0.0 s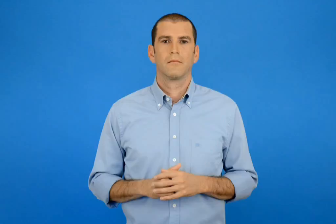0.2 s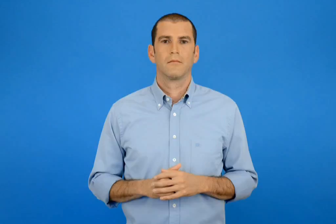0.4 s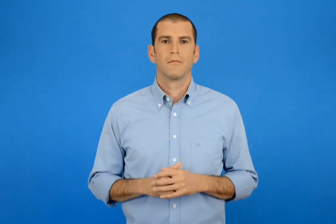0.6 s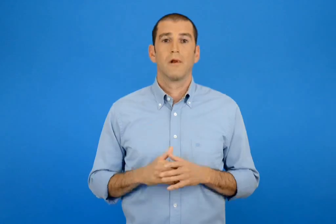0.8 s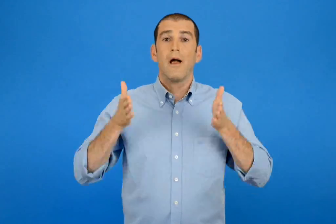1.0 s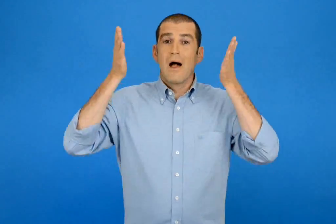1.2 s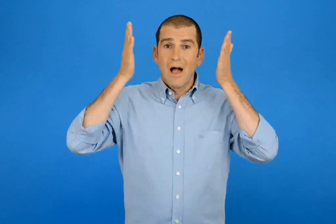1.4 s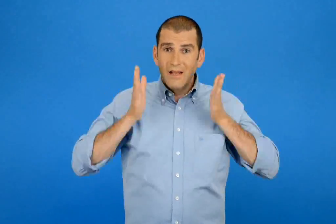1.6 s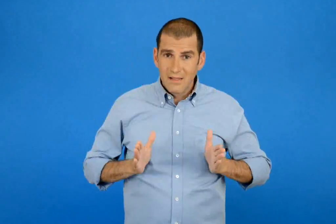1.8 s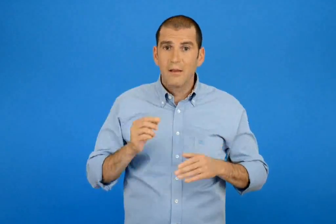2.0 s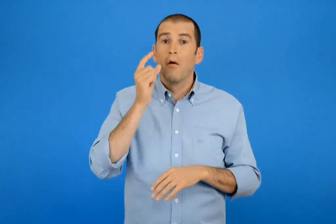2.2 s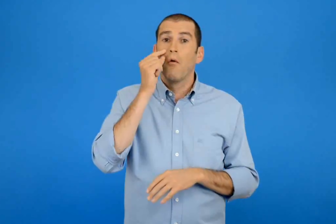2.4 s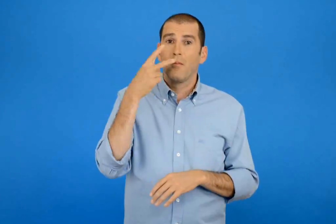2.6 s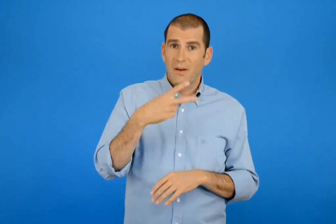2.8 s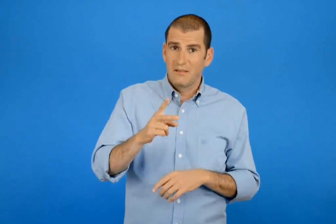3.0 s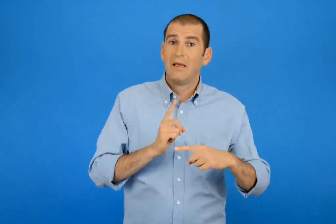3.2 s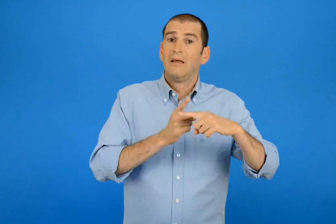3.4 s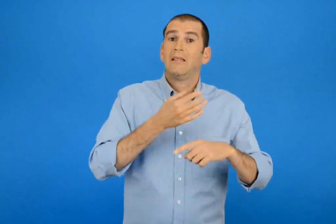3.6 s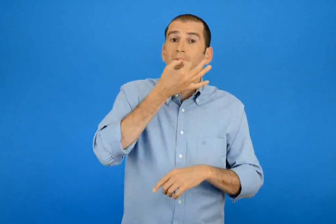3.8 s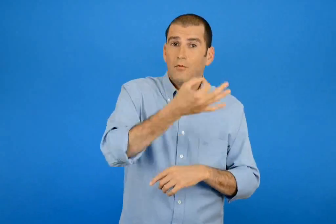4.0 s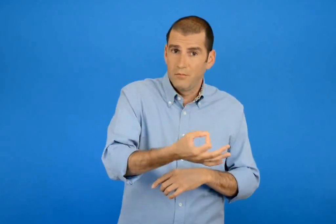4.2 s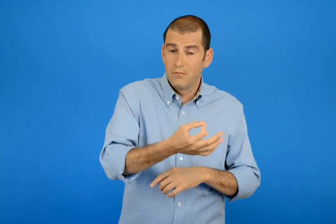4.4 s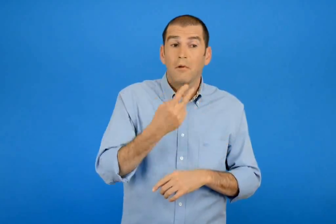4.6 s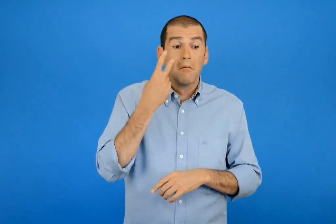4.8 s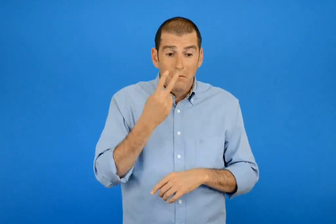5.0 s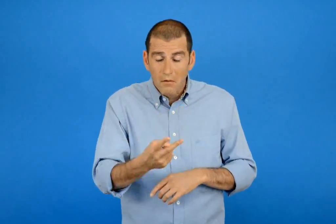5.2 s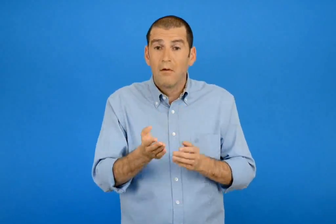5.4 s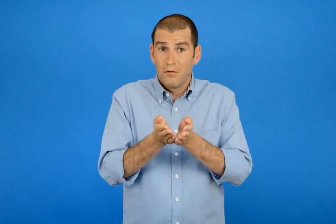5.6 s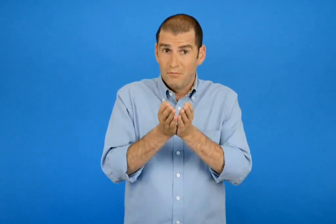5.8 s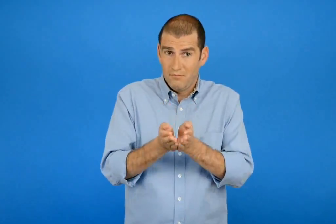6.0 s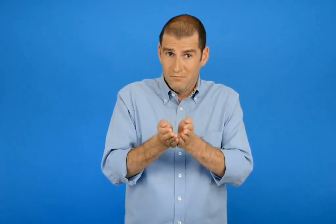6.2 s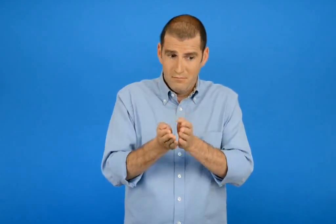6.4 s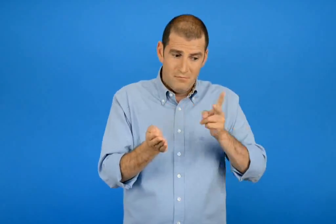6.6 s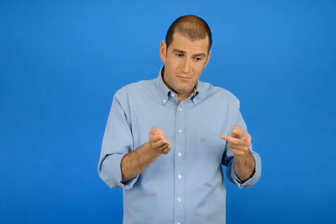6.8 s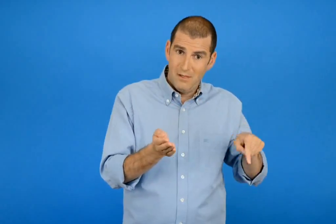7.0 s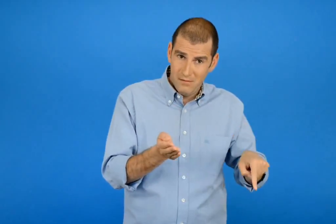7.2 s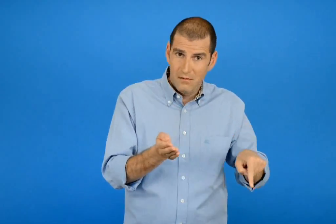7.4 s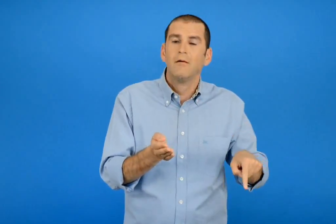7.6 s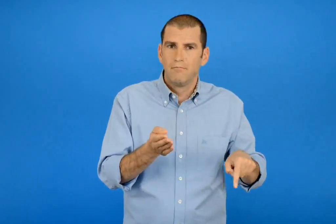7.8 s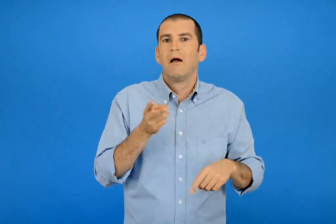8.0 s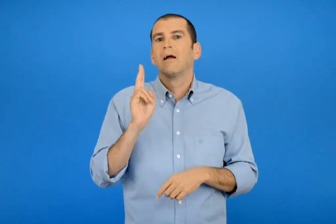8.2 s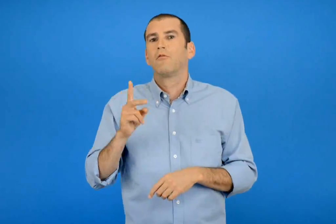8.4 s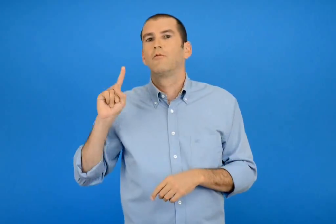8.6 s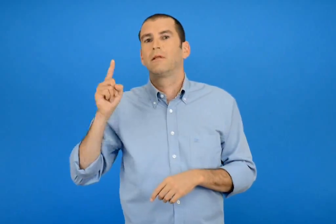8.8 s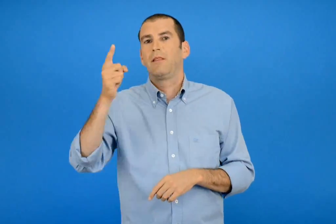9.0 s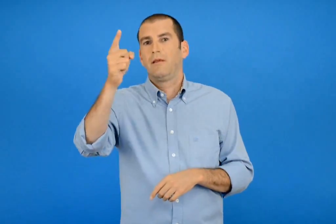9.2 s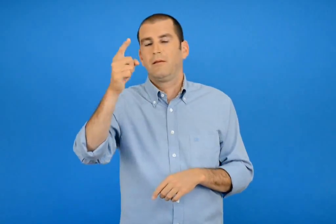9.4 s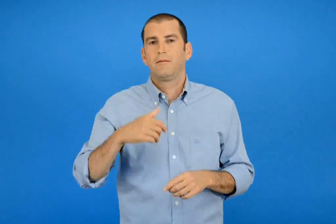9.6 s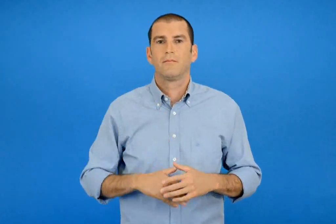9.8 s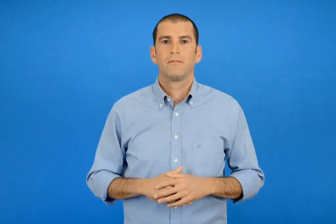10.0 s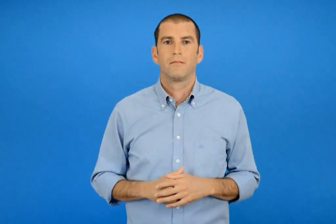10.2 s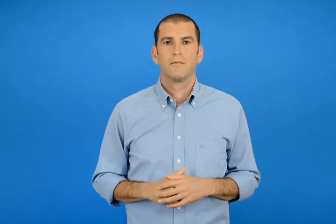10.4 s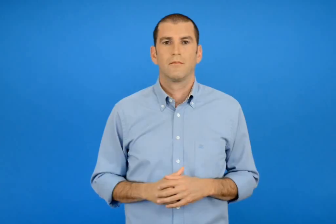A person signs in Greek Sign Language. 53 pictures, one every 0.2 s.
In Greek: όταν έβλεπαν τη χελώνα αριστερά πίστευαν ότι θα είχαν κακό ταξίδι συμπληρώνει ο μπαμπάς της αγγελικής
